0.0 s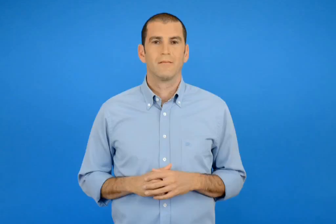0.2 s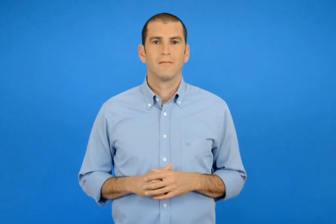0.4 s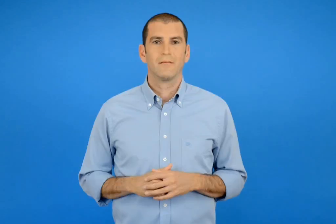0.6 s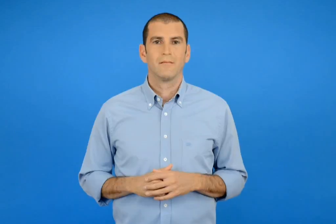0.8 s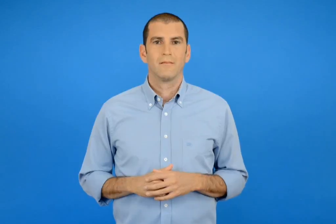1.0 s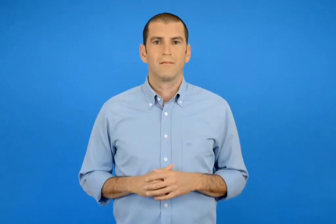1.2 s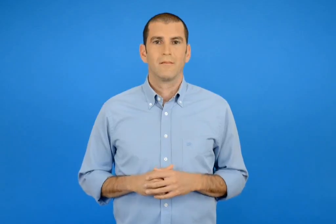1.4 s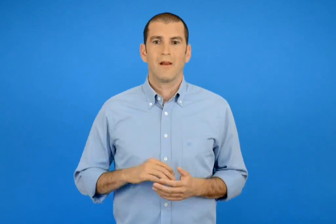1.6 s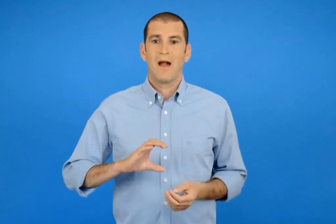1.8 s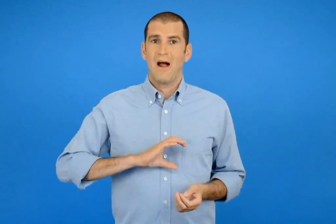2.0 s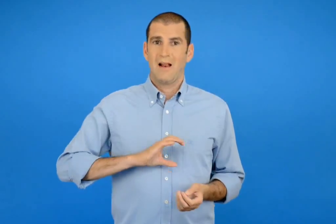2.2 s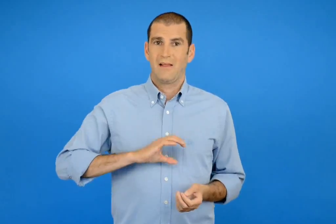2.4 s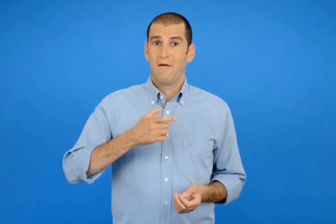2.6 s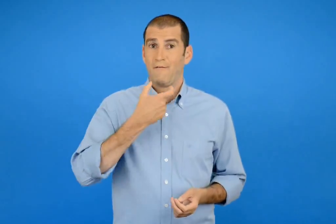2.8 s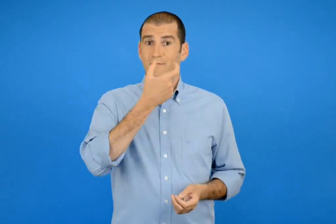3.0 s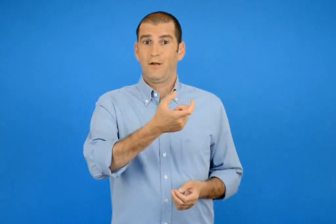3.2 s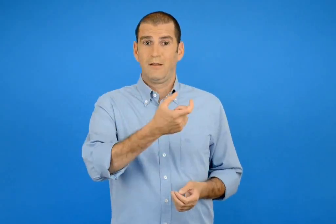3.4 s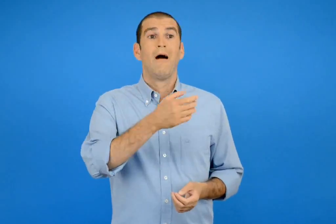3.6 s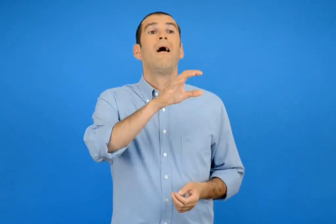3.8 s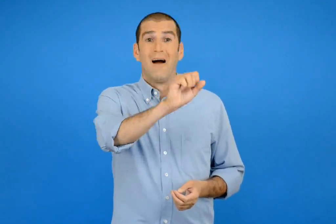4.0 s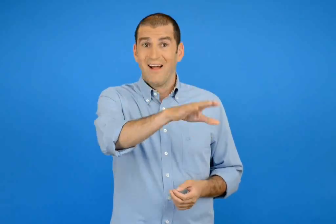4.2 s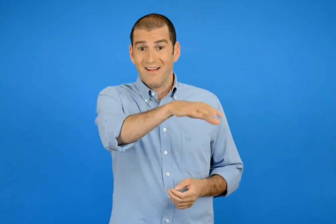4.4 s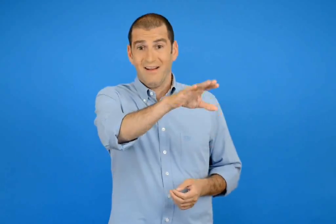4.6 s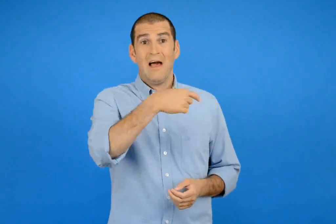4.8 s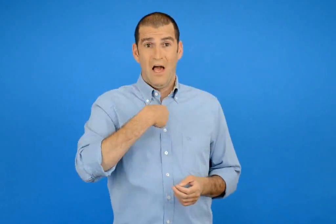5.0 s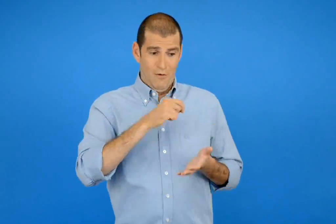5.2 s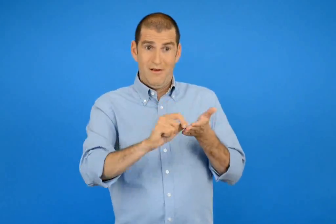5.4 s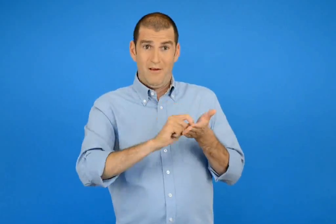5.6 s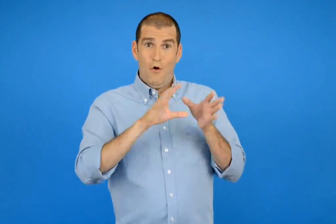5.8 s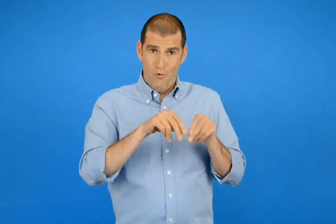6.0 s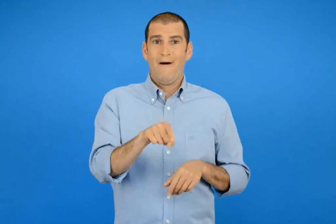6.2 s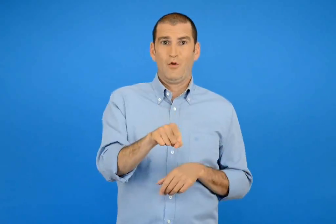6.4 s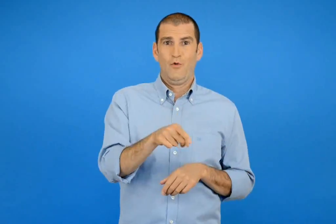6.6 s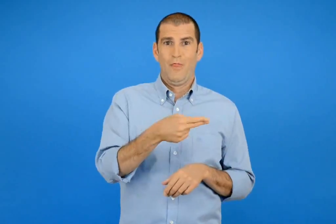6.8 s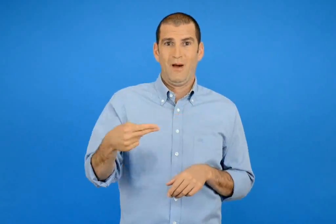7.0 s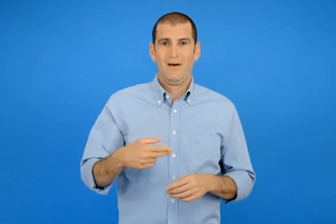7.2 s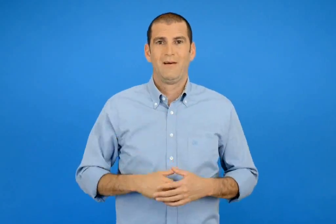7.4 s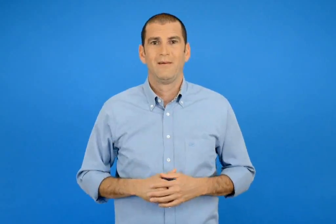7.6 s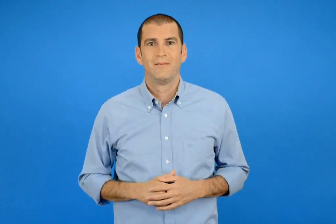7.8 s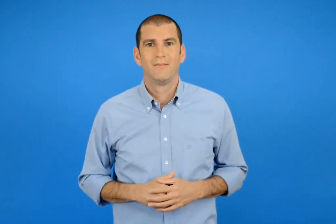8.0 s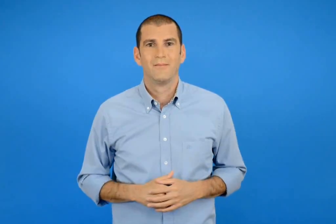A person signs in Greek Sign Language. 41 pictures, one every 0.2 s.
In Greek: α ναι κύριε φώναξε η ελένη θα γράψω εγώ για αυτό
